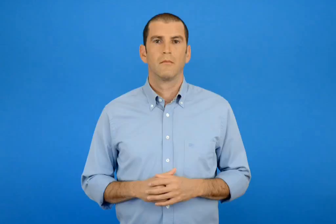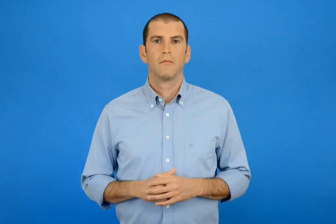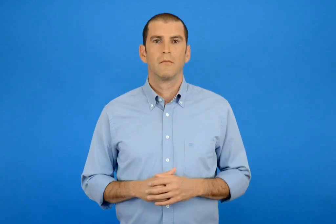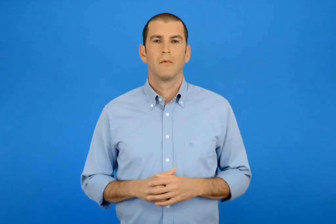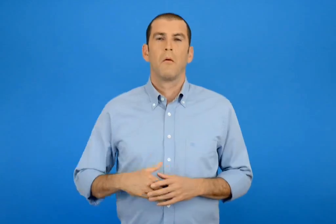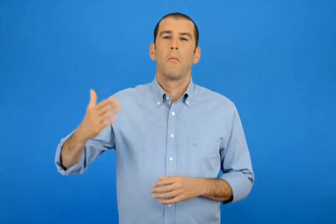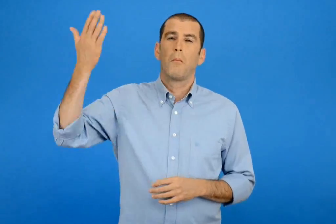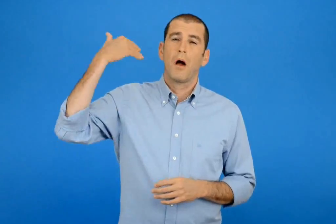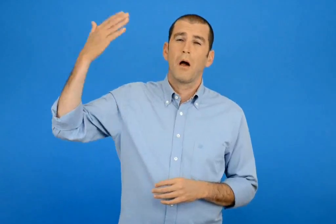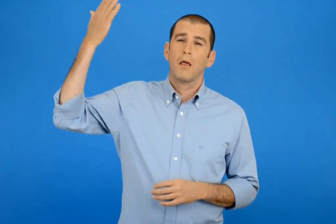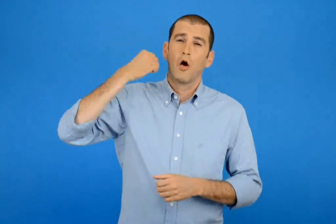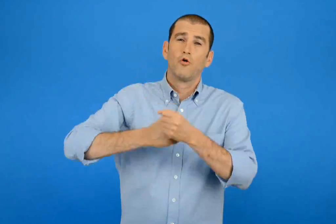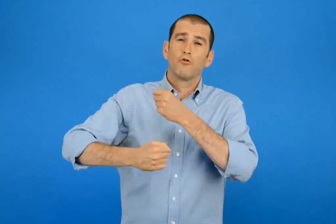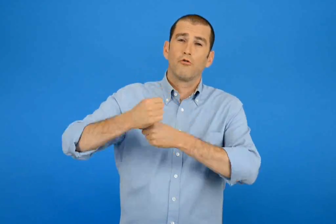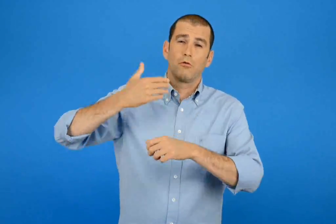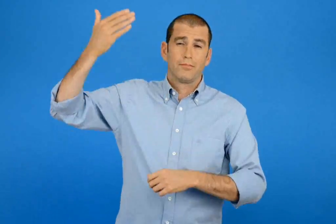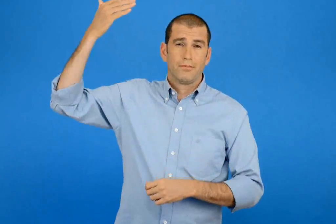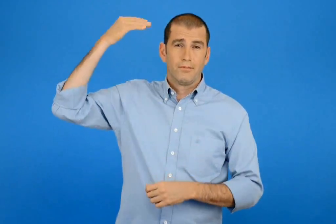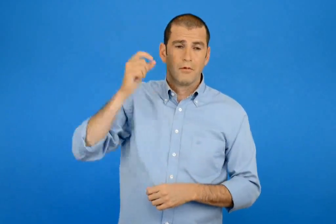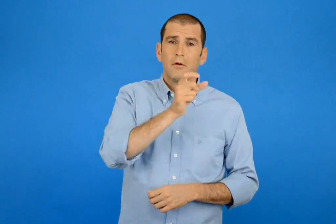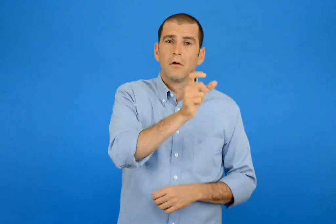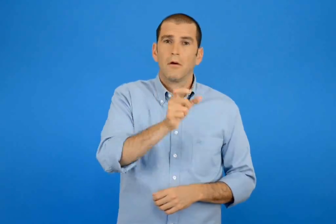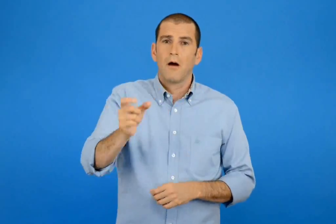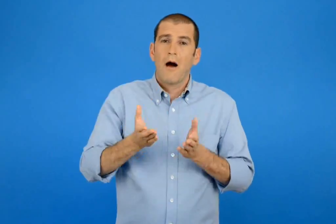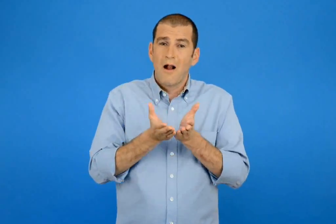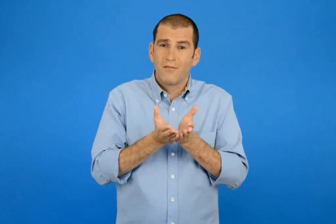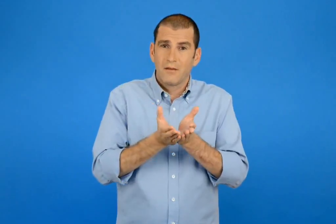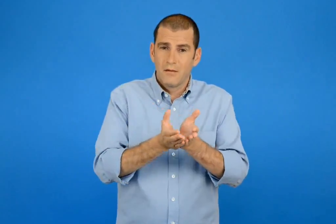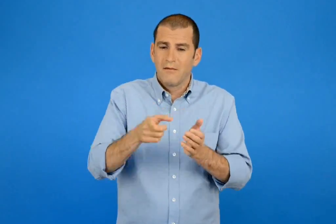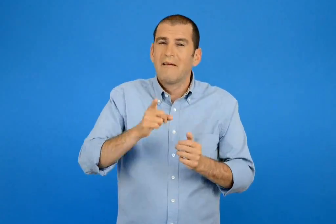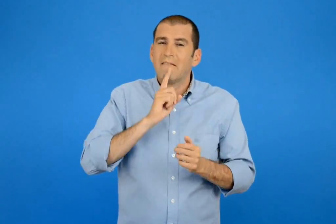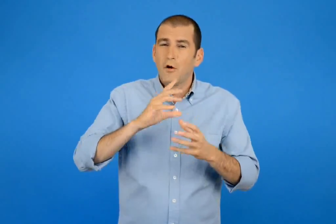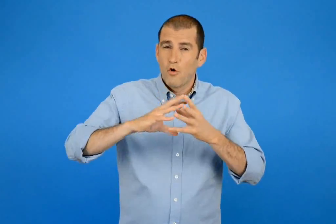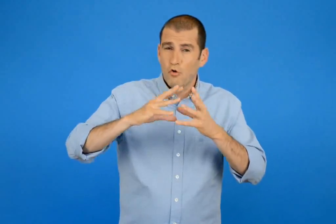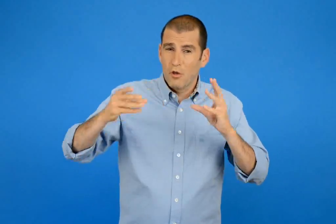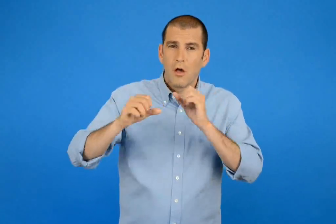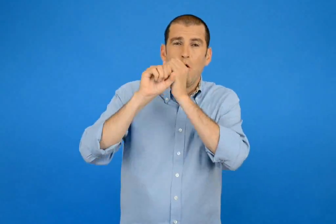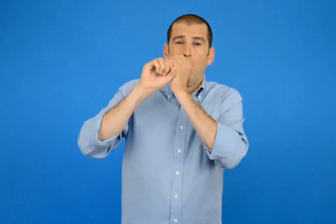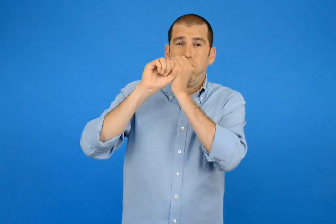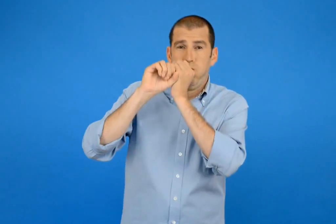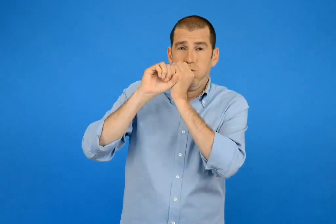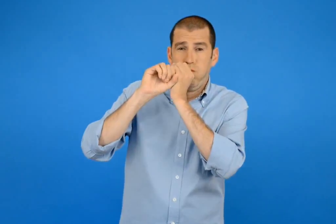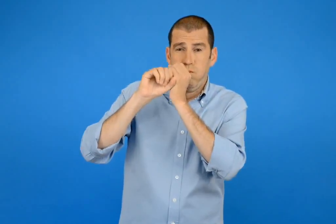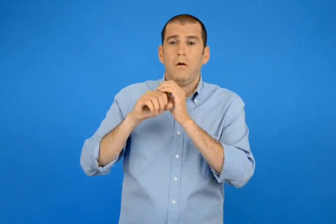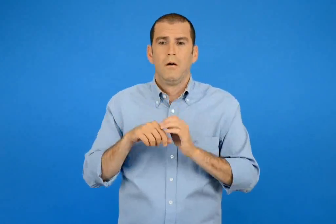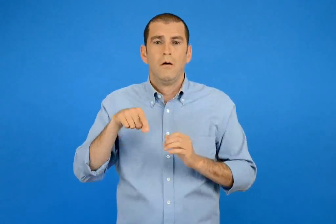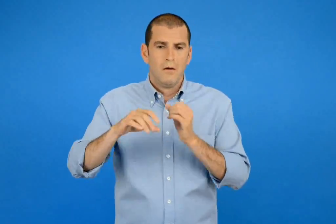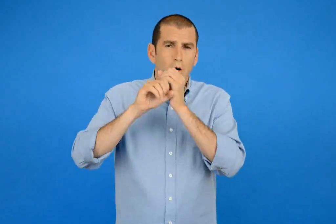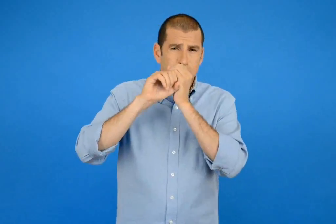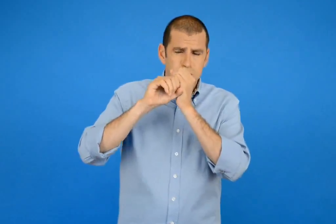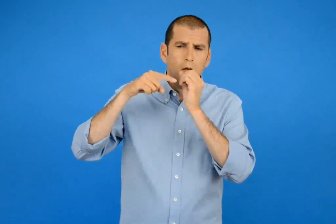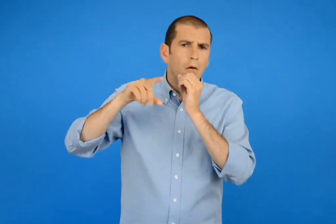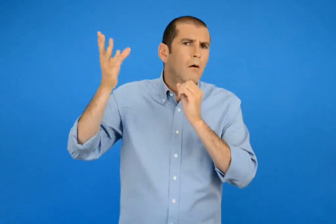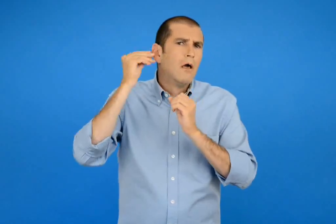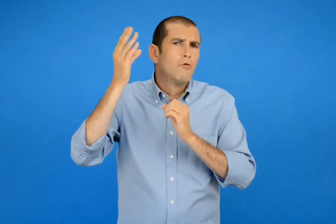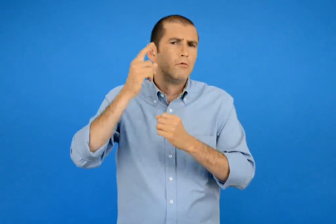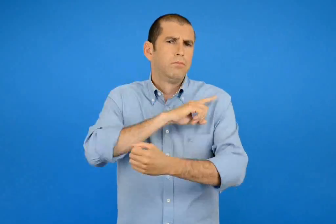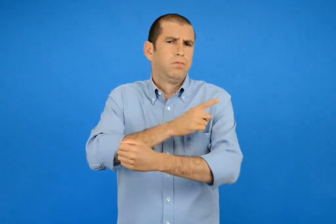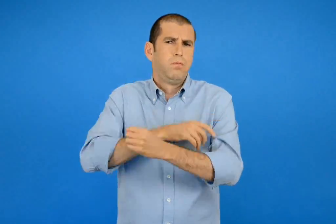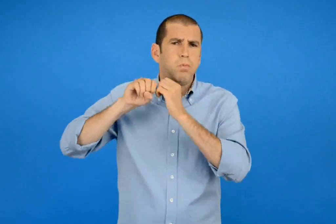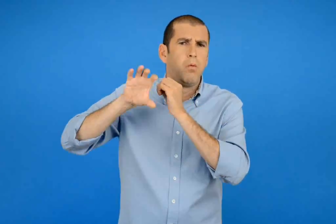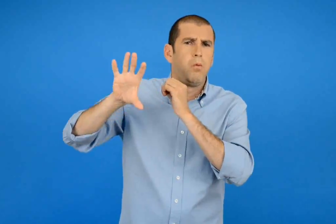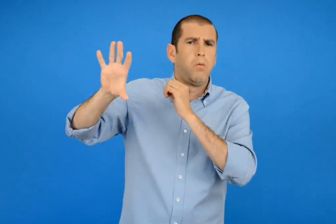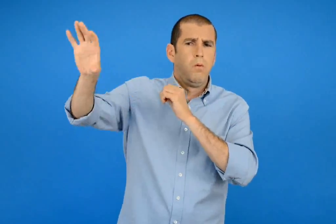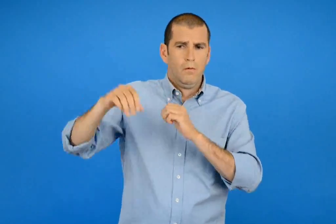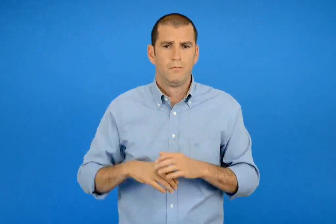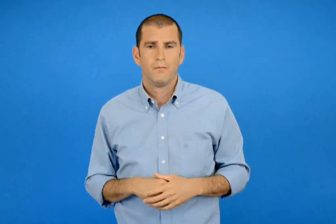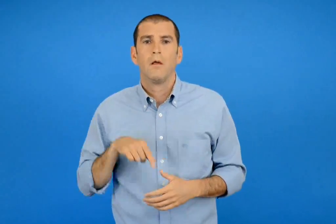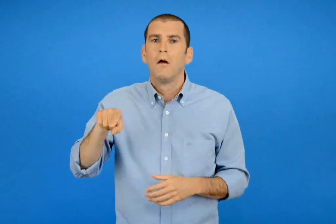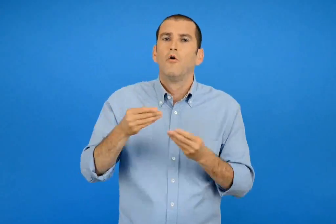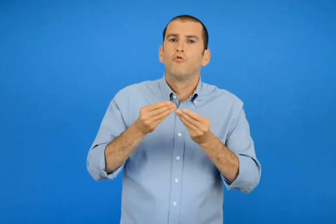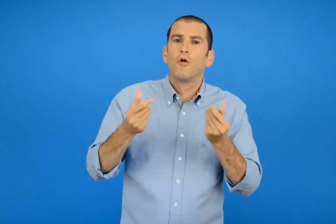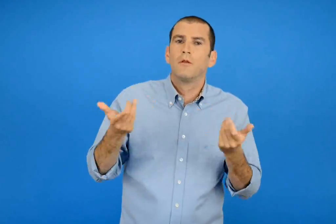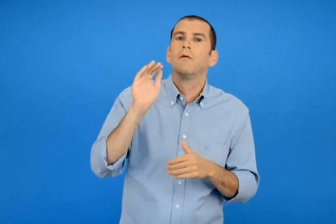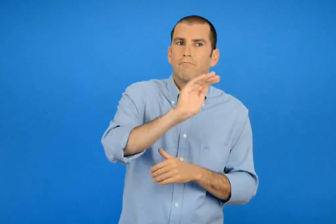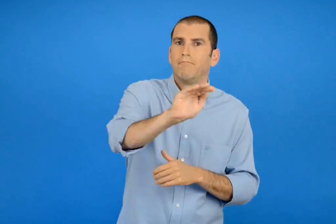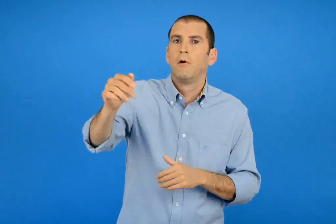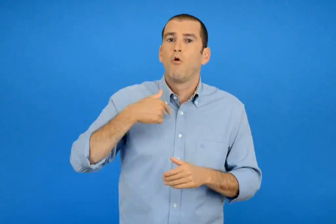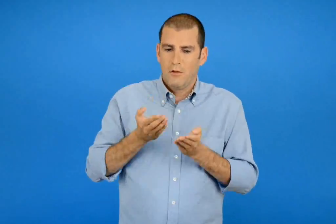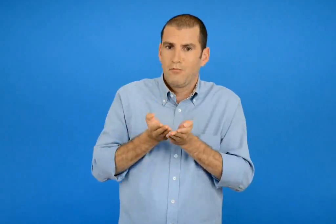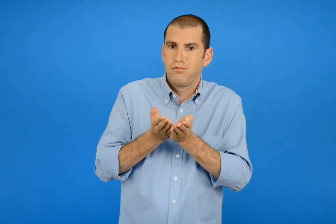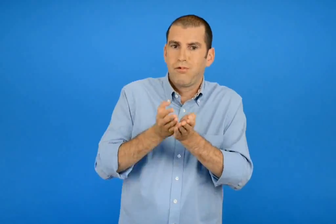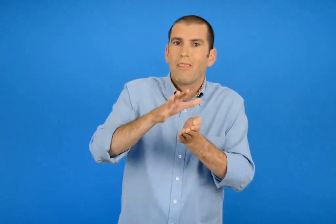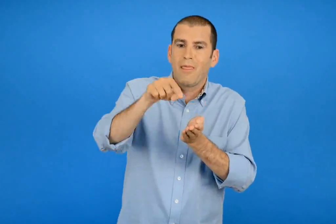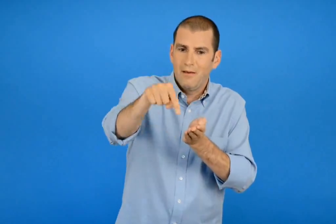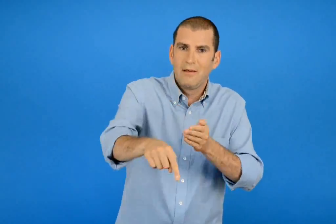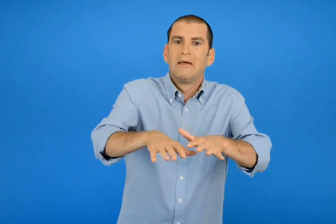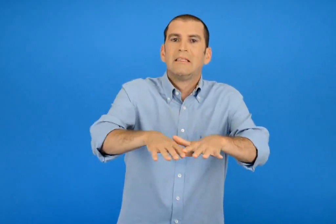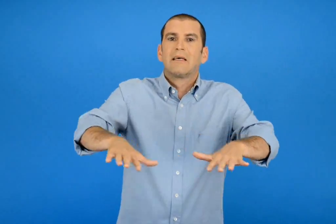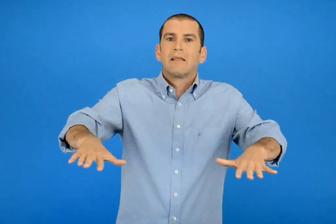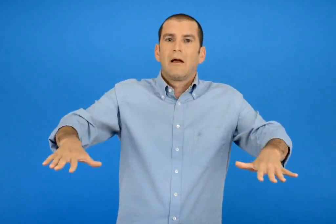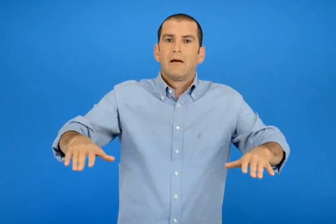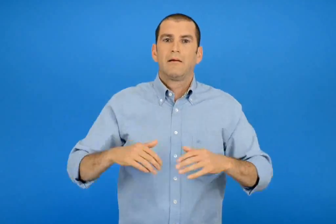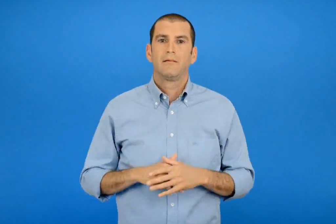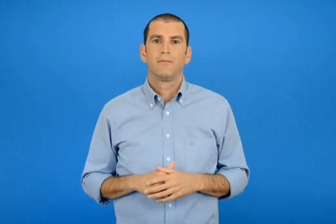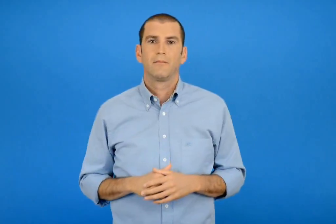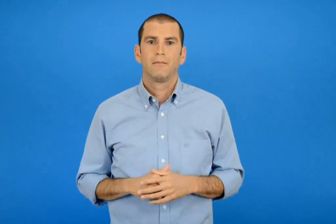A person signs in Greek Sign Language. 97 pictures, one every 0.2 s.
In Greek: στα παλιά χρονιά οι ναυτικοί φυσούσαν μέσα σε τέτοια κοχύλια έβγαινε ένας δυνατός ήχος έτσι ειδοποιούσαν ότι φτάνουν στη στεριά
